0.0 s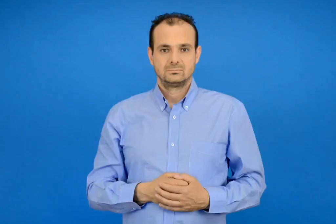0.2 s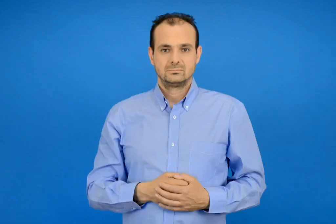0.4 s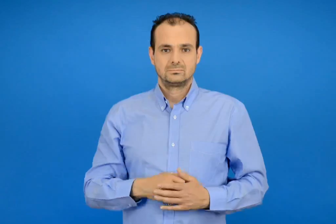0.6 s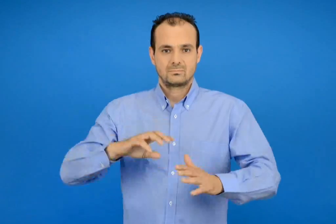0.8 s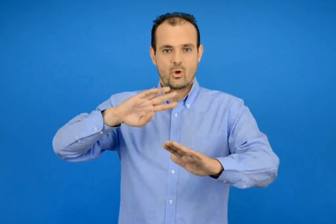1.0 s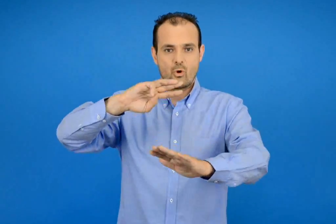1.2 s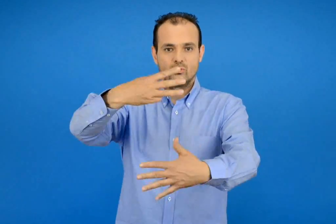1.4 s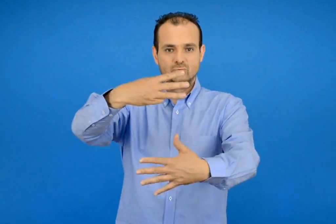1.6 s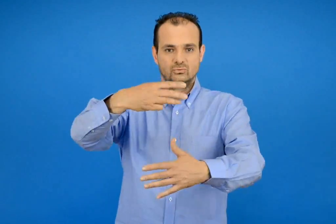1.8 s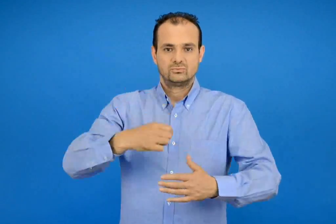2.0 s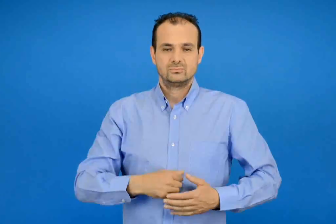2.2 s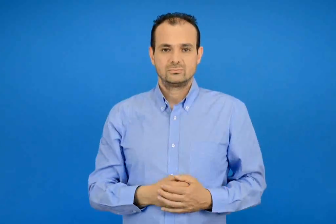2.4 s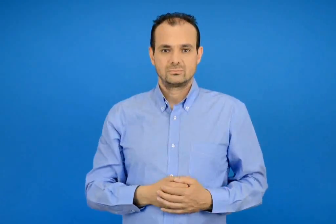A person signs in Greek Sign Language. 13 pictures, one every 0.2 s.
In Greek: 8ος – όγδοος
